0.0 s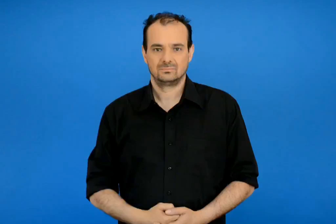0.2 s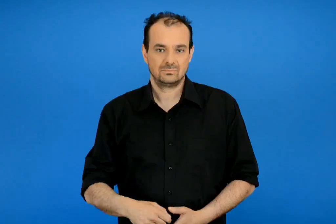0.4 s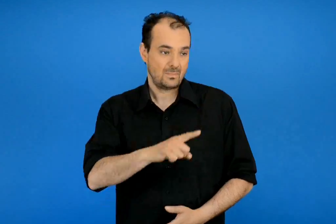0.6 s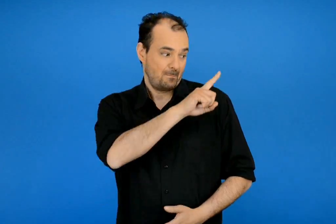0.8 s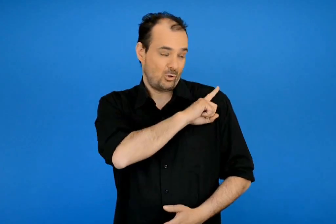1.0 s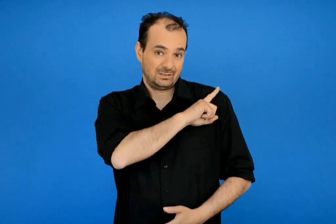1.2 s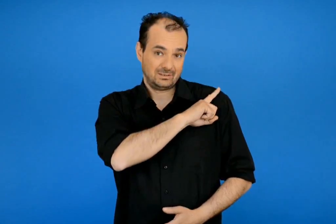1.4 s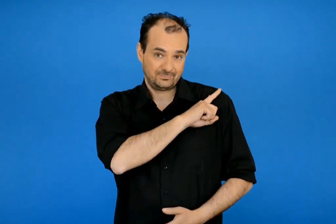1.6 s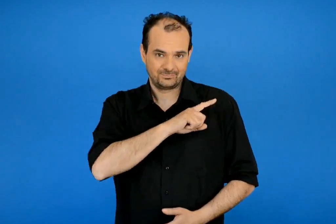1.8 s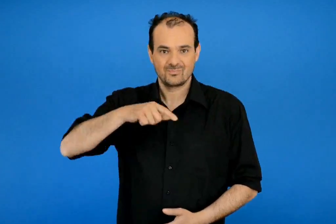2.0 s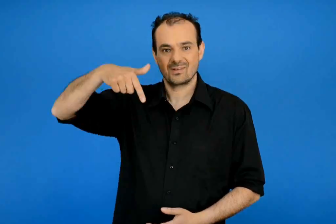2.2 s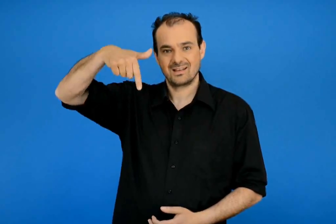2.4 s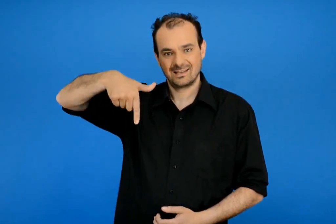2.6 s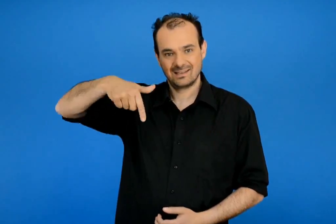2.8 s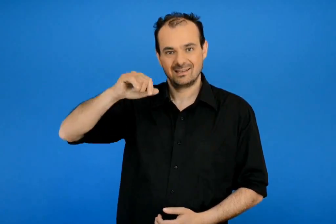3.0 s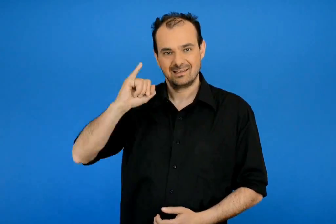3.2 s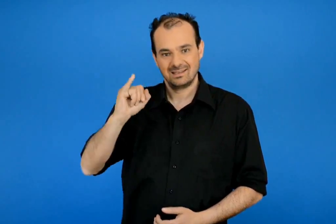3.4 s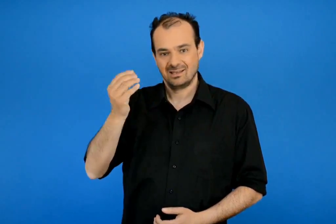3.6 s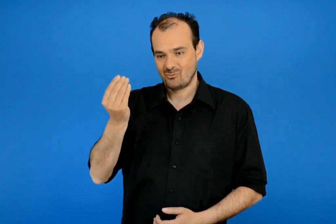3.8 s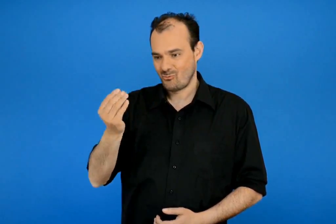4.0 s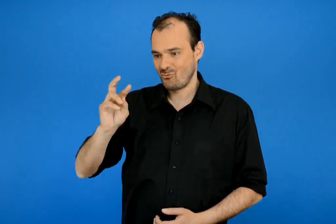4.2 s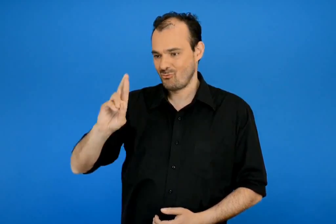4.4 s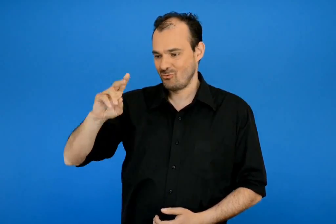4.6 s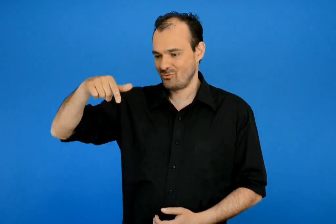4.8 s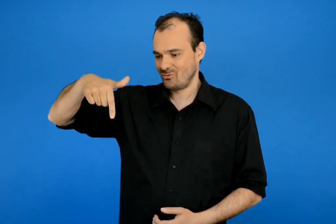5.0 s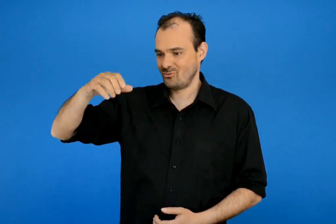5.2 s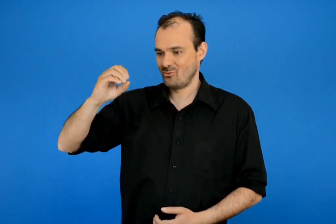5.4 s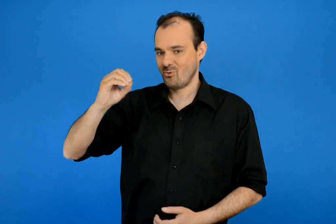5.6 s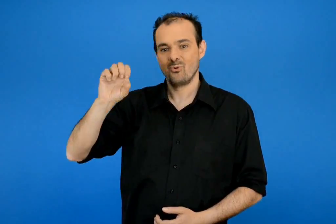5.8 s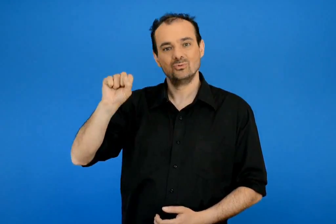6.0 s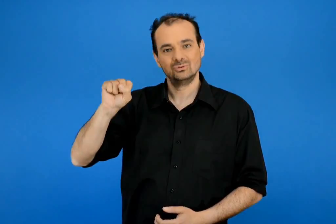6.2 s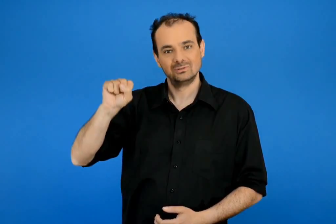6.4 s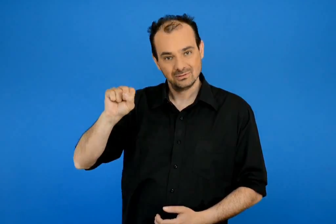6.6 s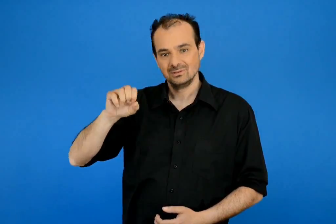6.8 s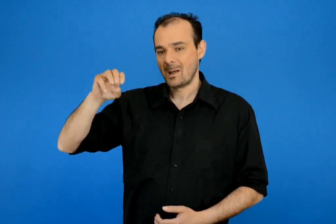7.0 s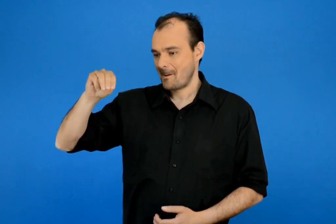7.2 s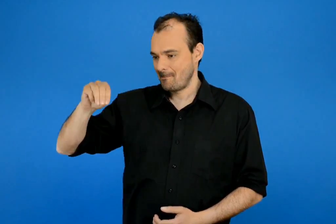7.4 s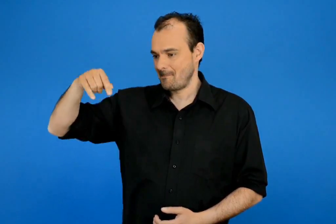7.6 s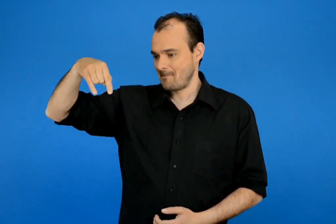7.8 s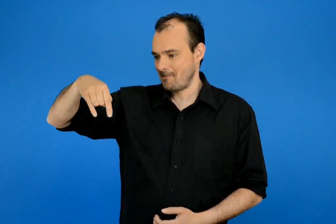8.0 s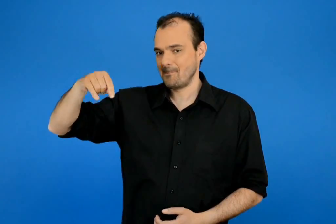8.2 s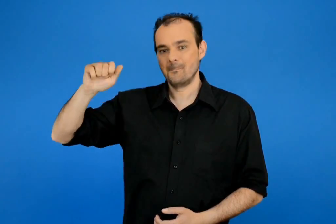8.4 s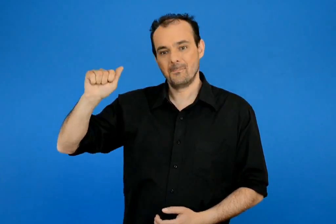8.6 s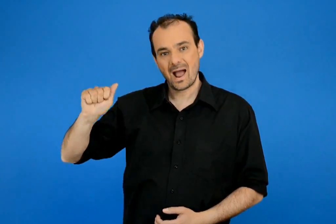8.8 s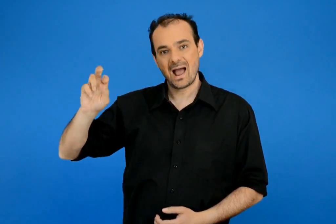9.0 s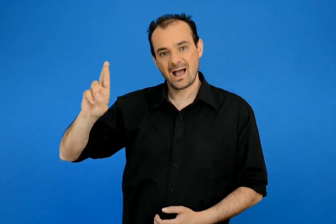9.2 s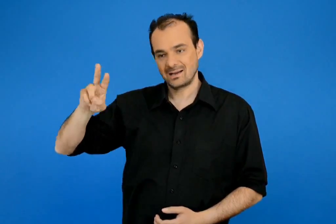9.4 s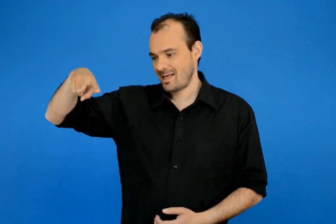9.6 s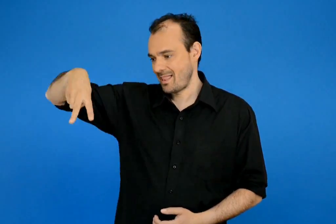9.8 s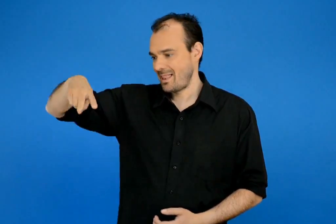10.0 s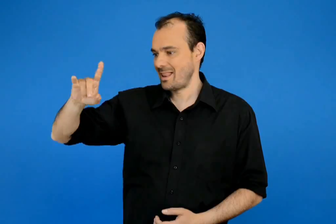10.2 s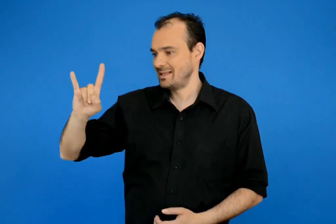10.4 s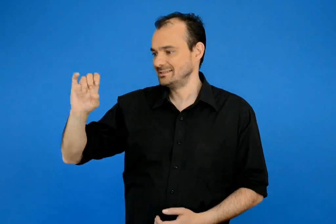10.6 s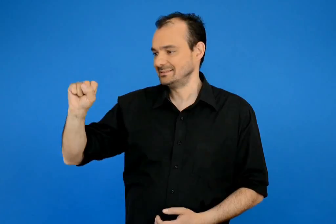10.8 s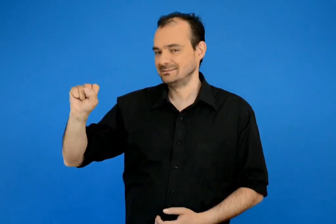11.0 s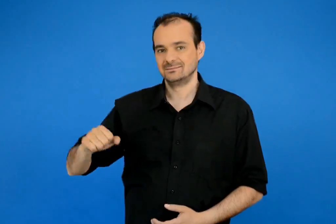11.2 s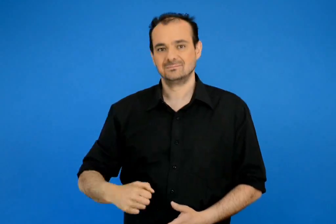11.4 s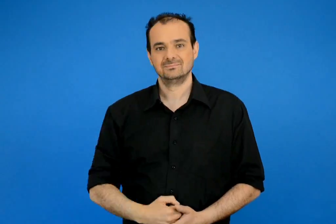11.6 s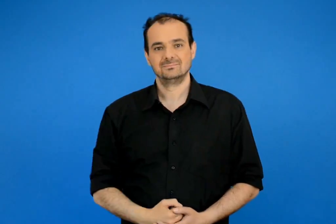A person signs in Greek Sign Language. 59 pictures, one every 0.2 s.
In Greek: α τάξη γιώργος μπαλής
